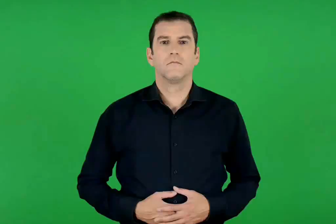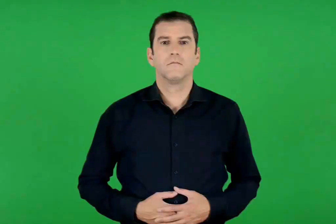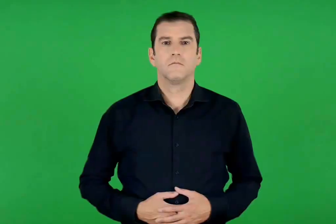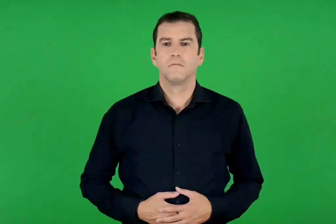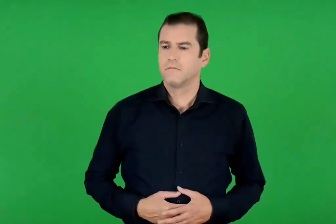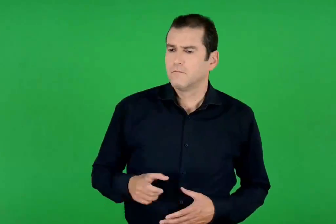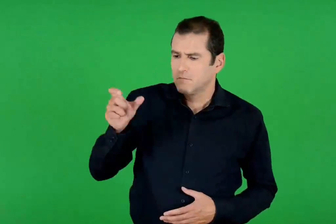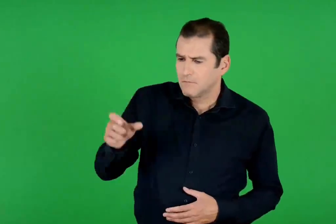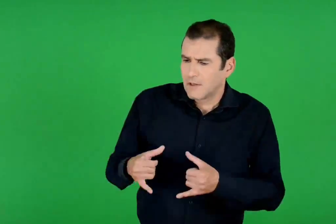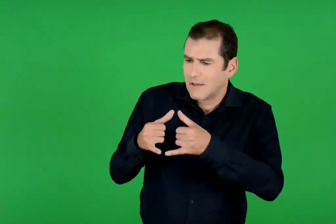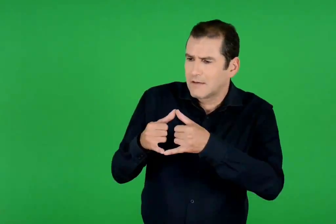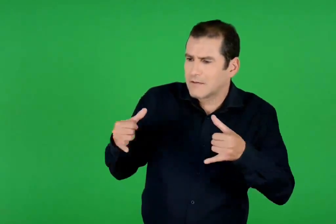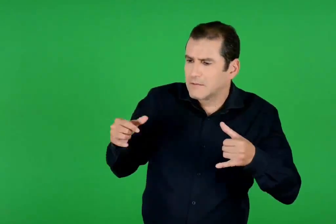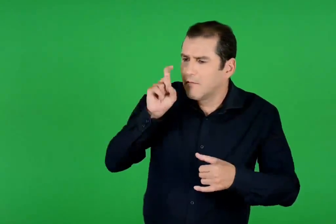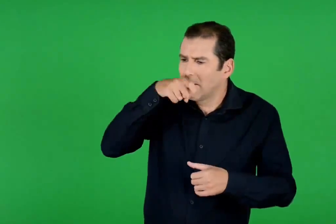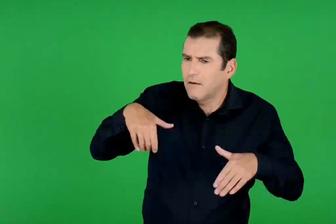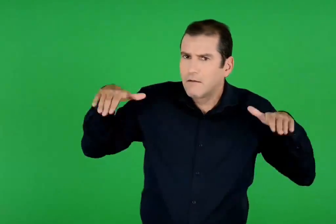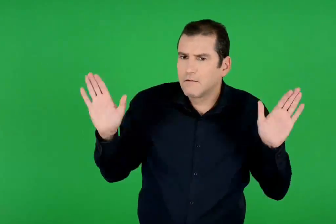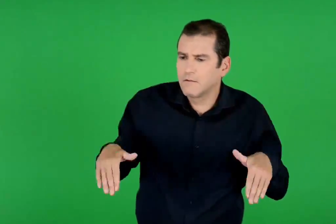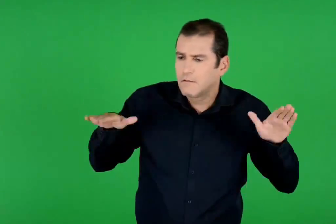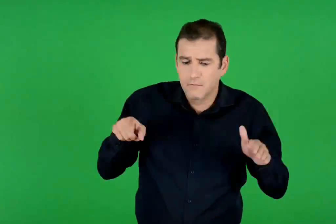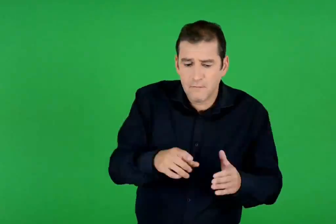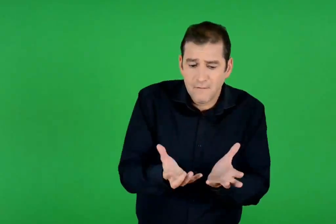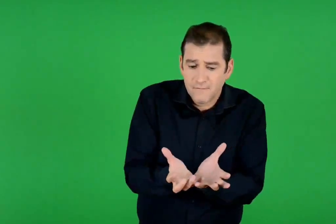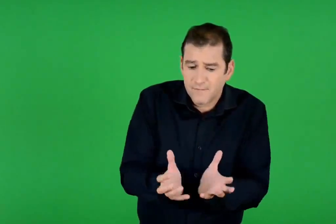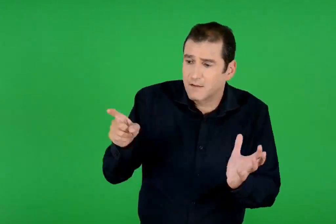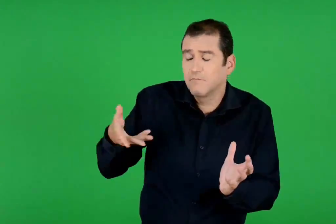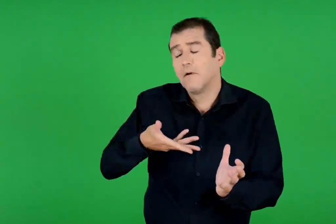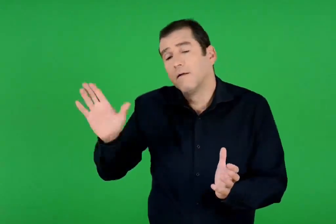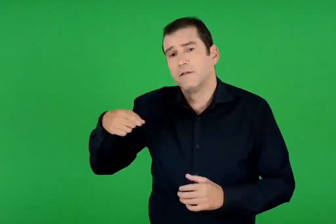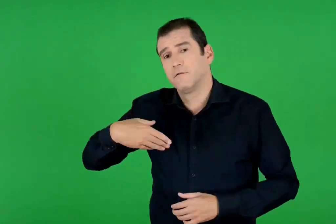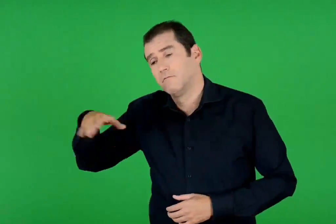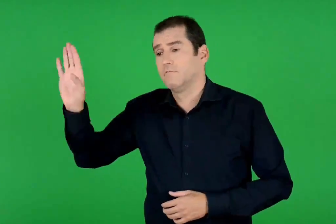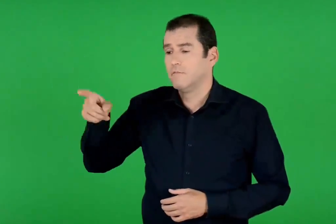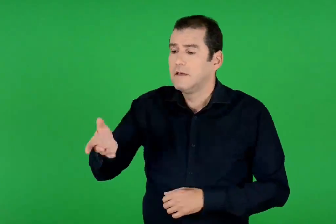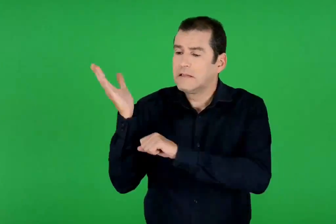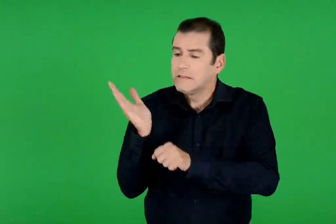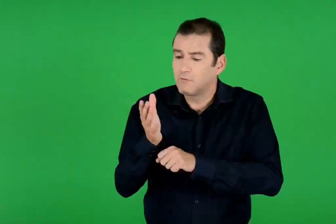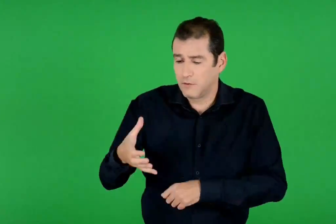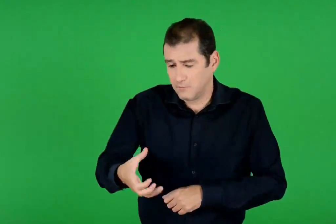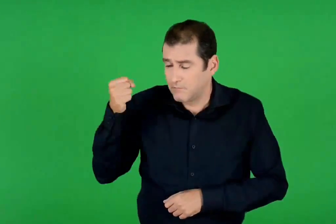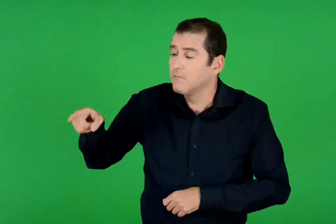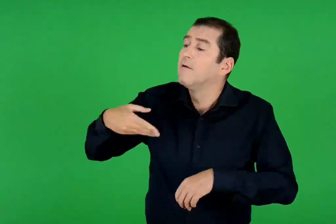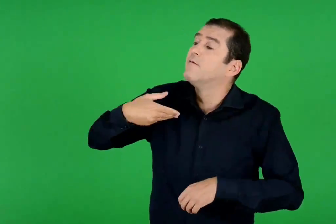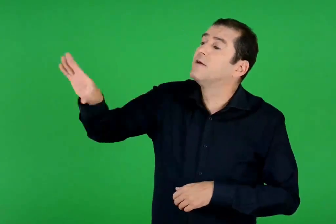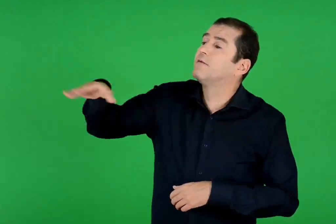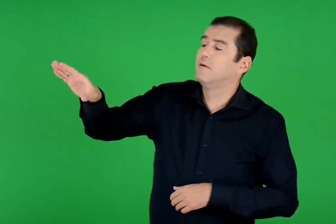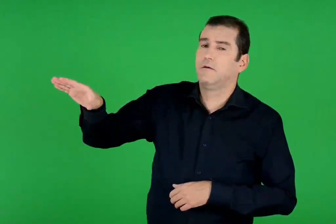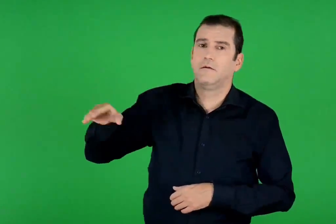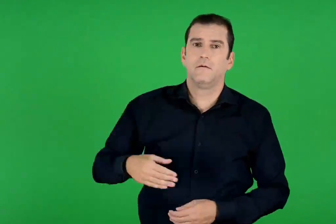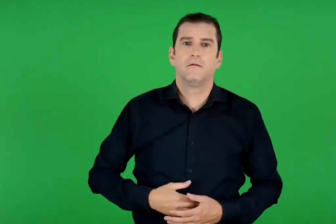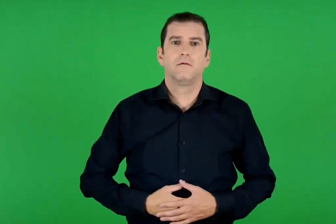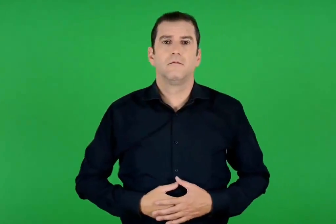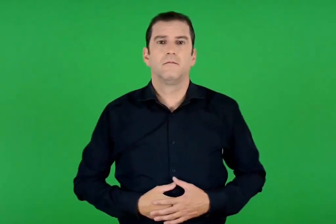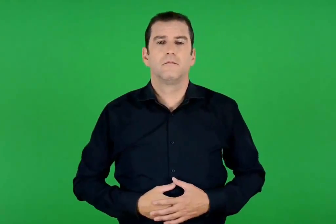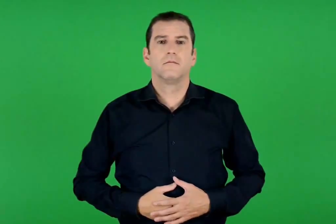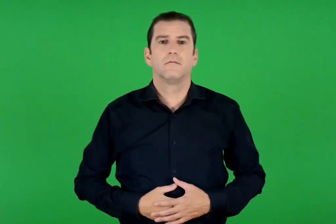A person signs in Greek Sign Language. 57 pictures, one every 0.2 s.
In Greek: γκρίζε αητέ , να φύγεις από τη φάτνη. το τσεκούρι σου και δρόμο από δω
